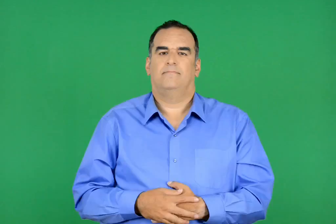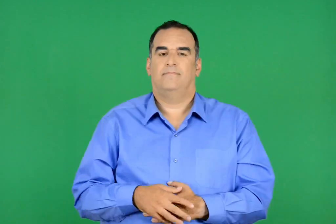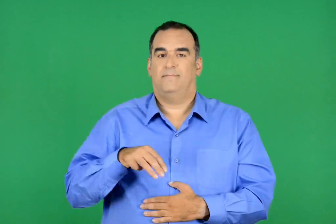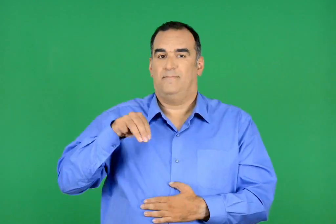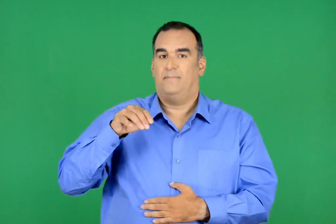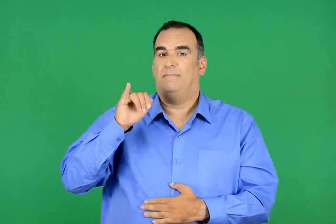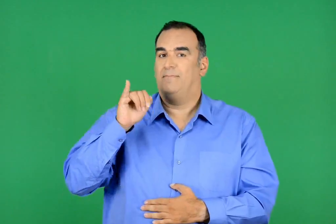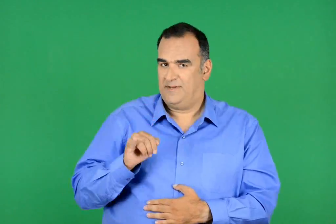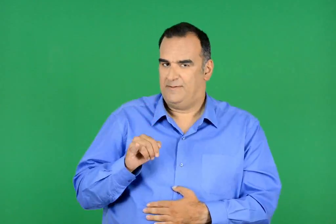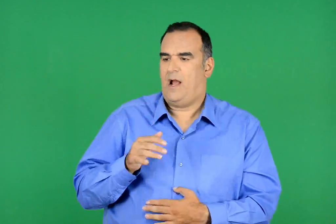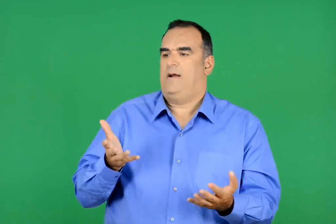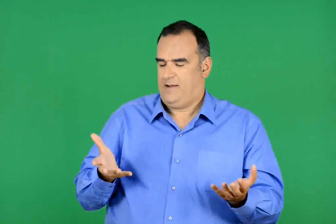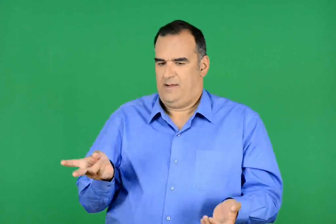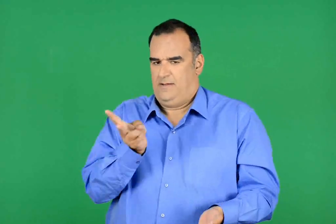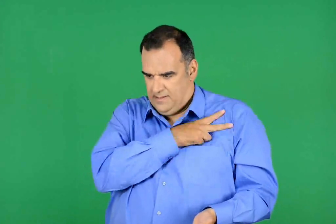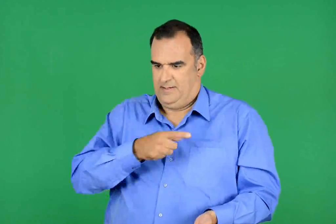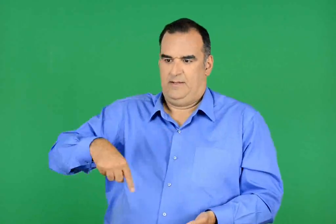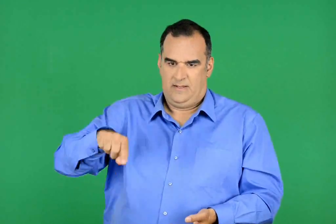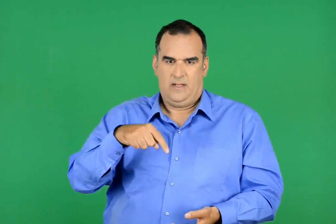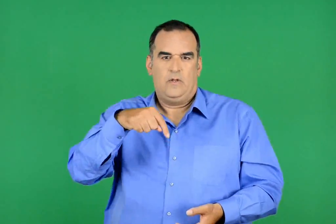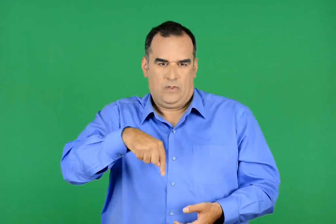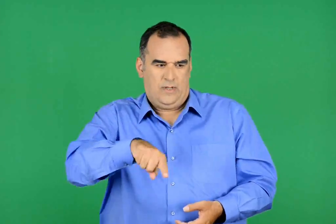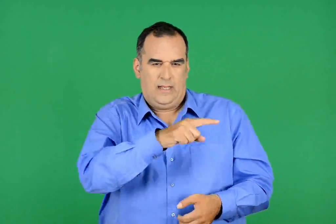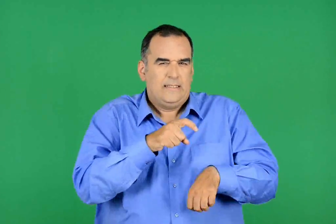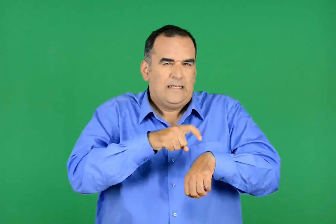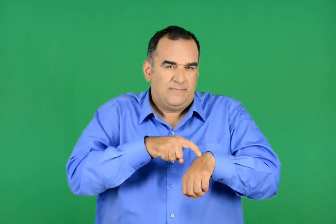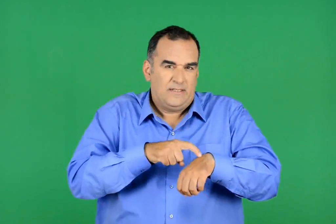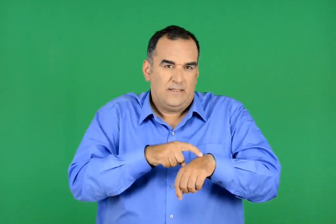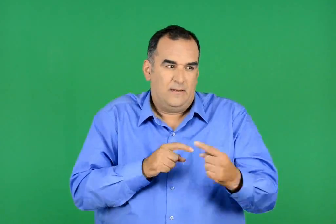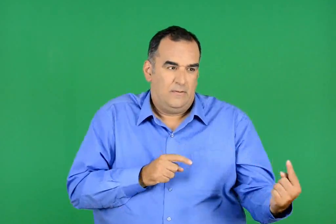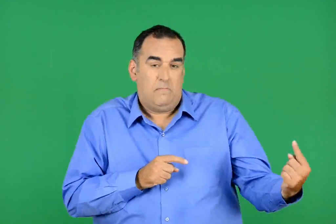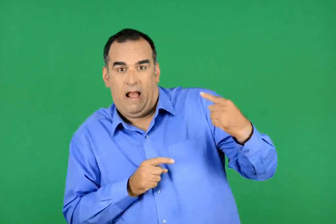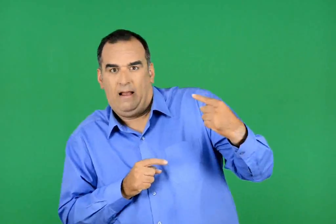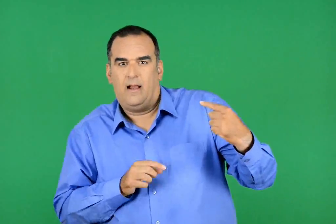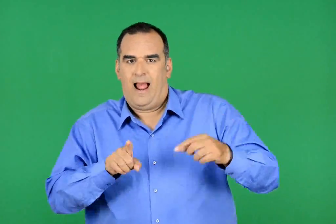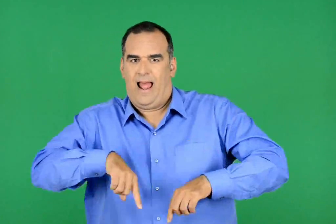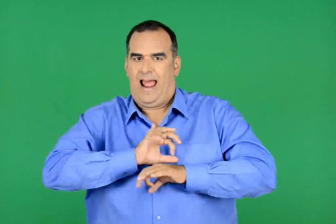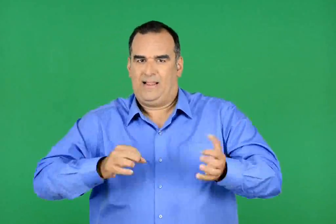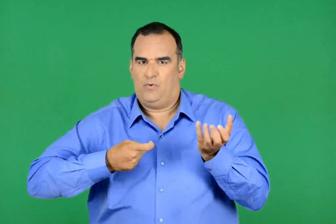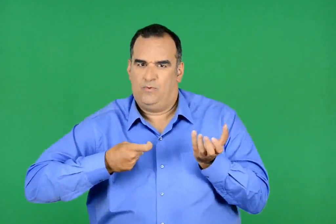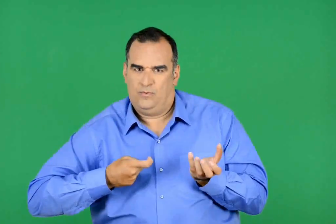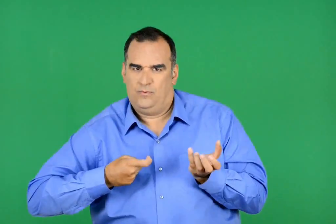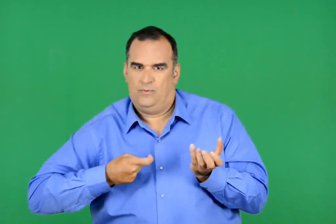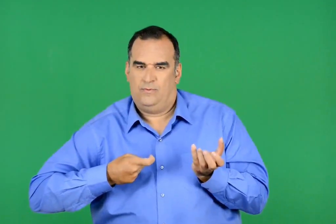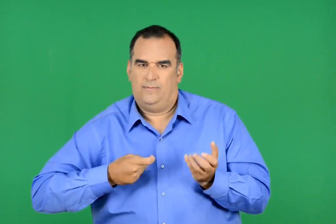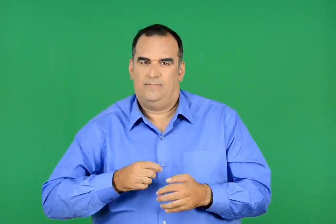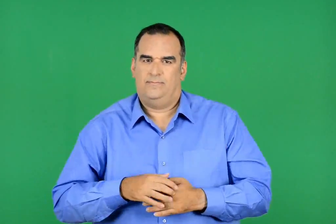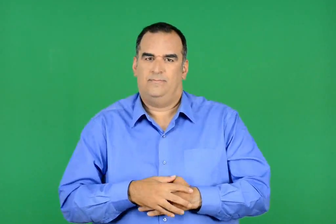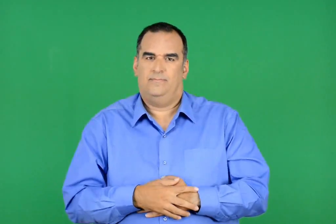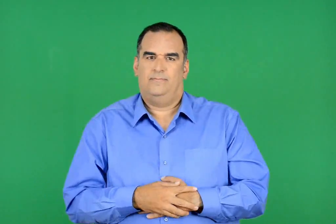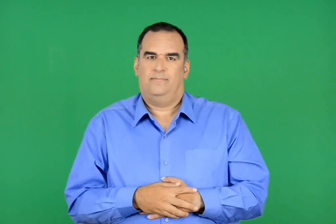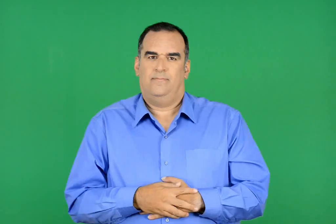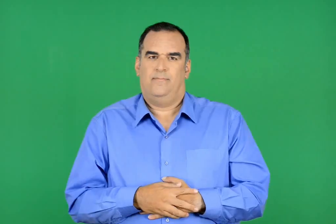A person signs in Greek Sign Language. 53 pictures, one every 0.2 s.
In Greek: έτσι είναι , συμφώνησε ο μπιν. θα κάνει κάποια εξόρμηση από στιγμή σε στιγμή. να είχατε τα όπλα σας έτοιμά
